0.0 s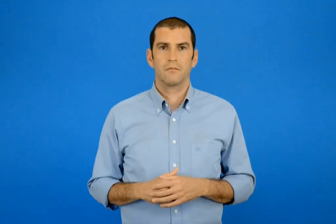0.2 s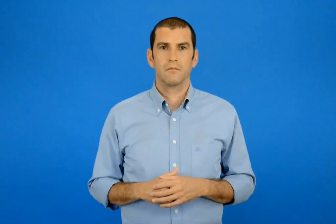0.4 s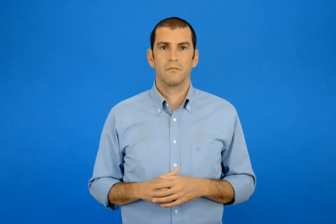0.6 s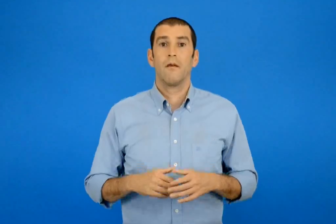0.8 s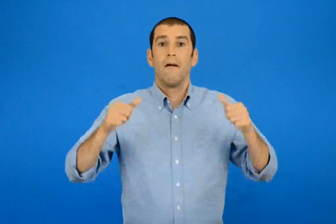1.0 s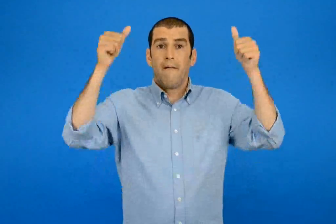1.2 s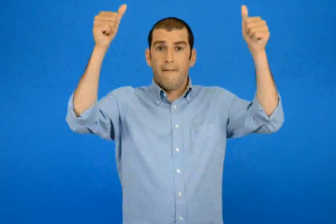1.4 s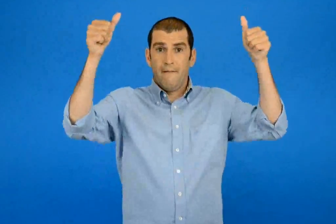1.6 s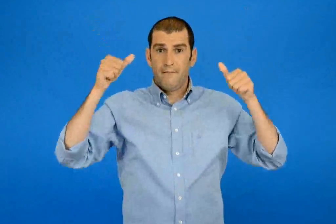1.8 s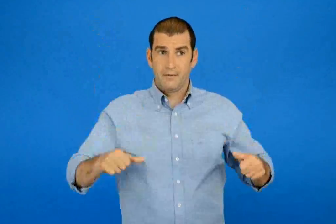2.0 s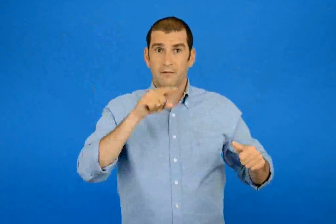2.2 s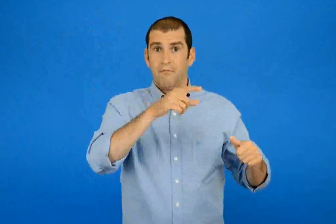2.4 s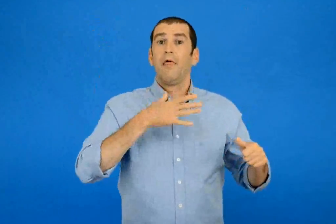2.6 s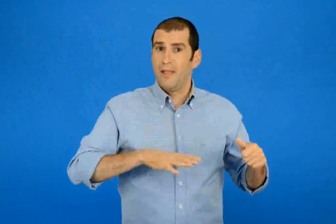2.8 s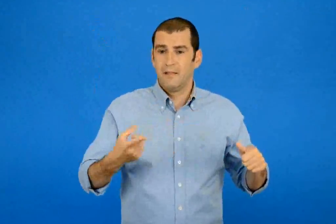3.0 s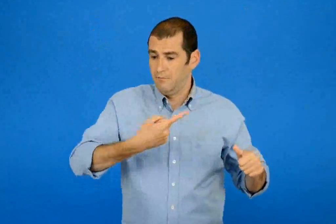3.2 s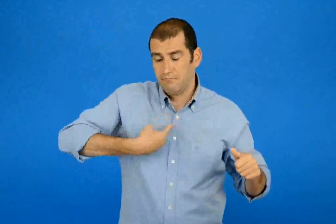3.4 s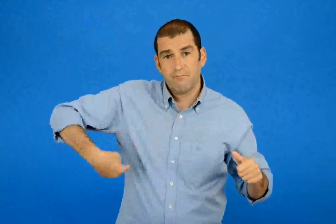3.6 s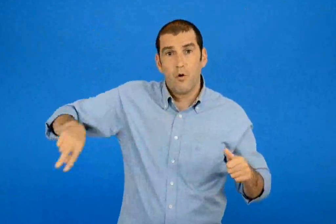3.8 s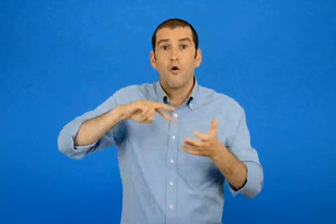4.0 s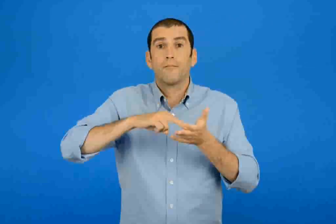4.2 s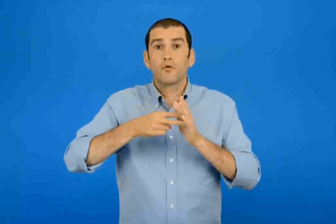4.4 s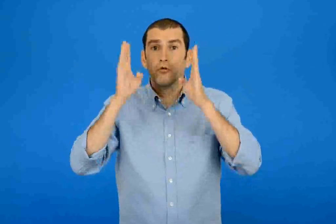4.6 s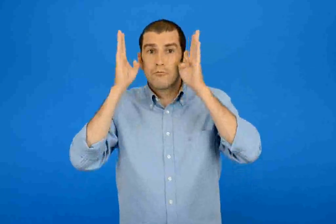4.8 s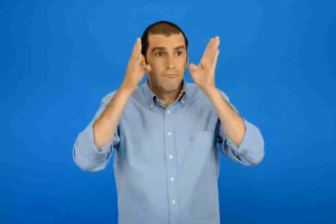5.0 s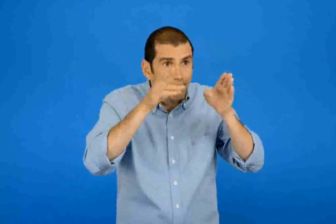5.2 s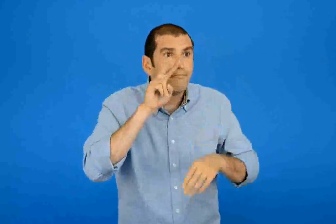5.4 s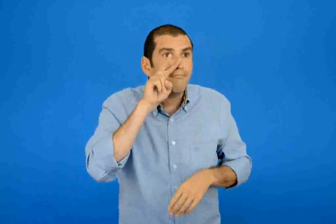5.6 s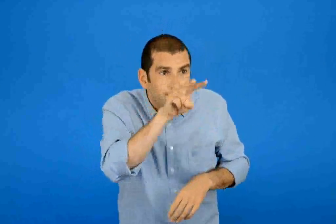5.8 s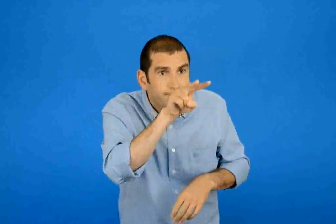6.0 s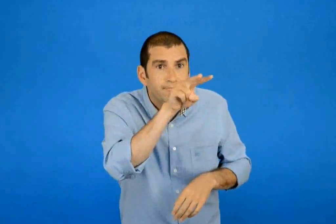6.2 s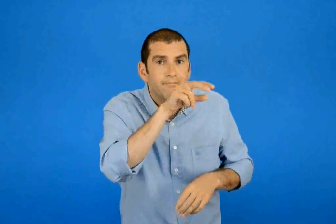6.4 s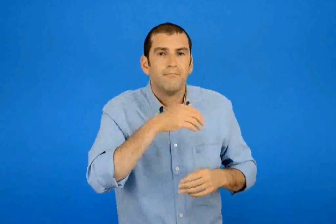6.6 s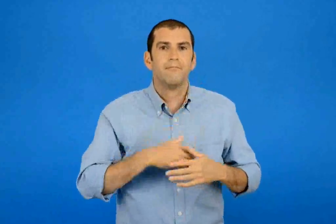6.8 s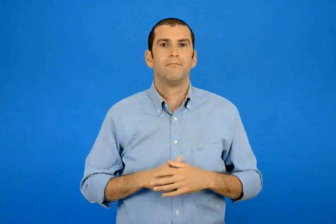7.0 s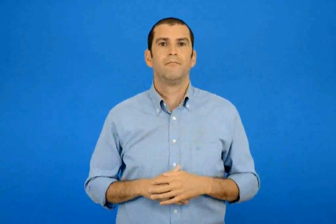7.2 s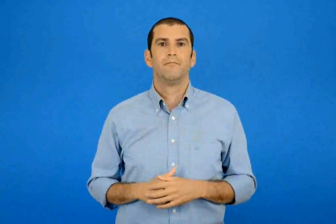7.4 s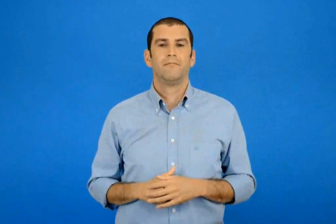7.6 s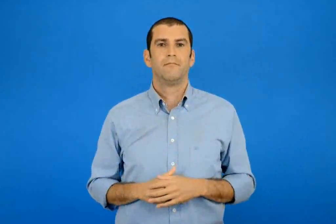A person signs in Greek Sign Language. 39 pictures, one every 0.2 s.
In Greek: η αφίσα θέλει να τραβήξει την προσοχή μας
